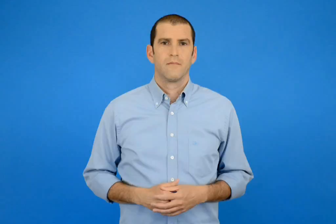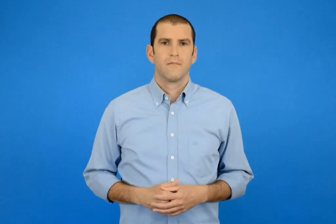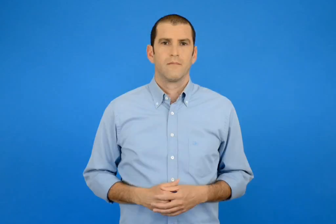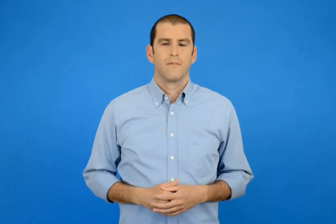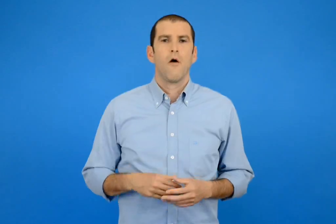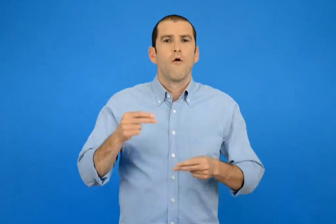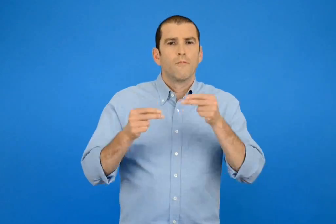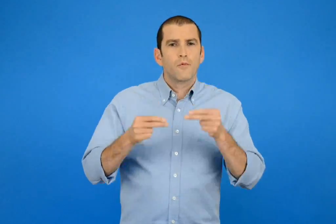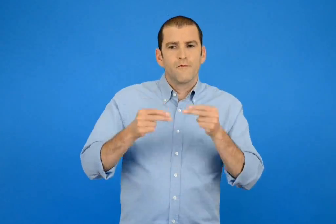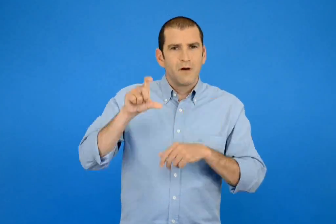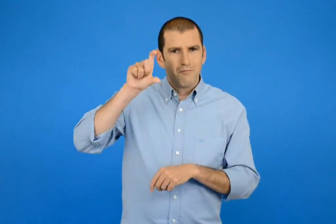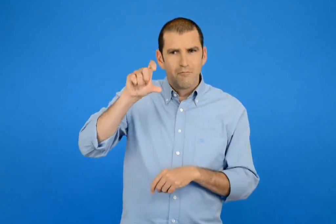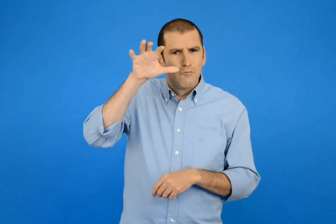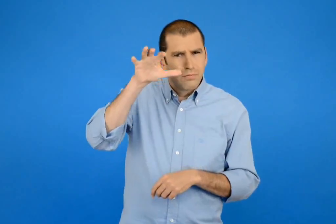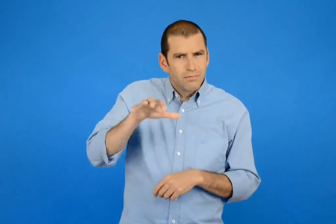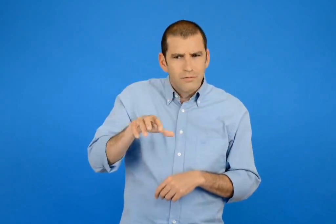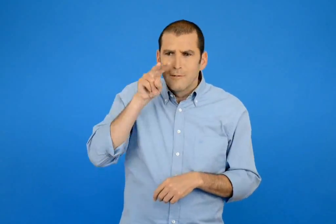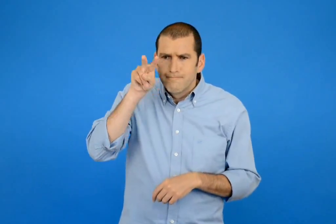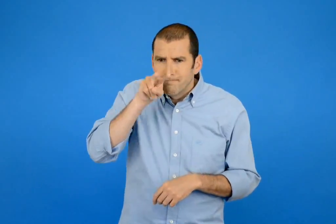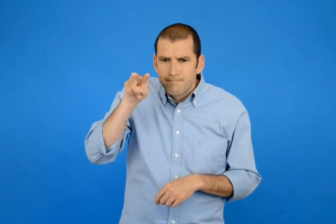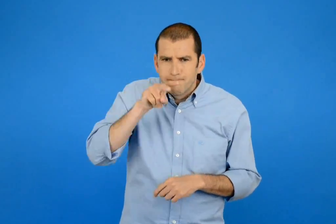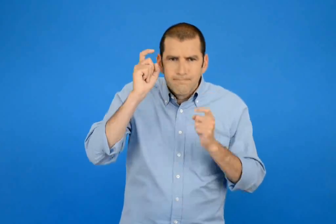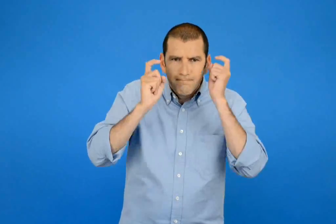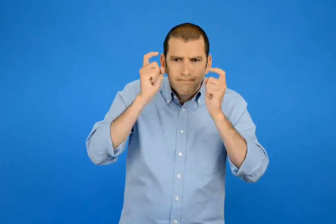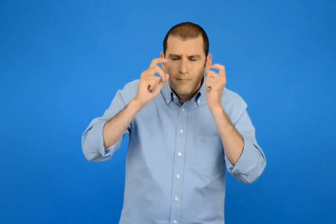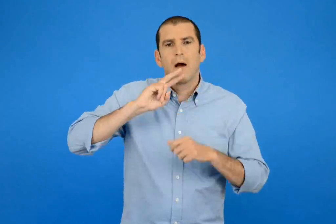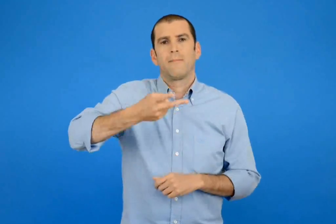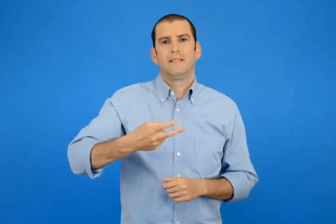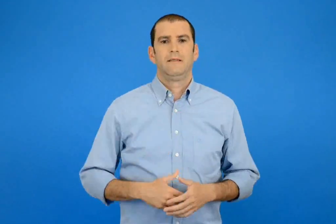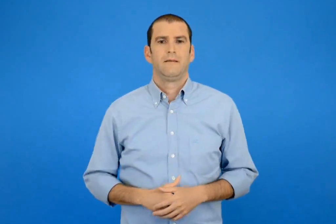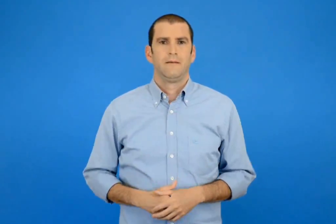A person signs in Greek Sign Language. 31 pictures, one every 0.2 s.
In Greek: παρατηρώ προσεχτικά τα δεδομένα του προβλήματος και απαντώ
